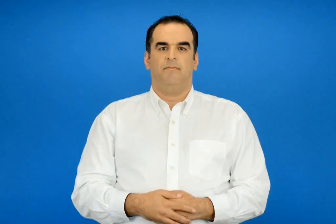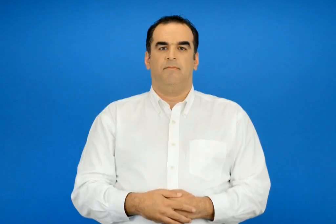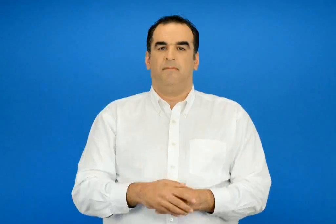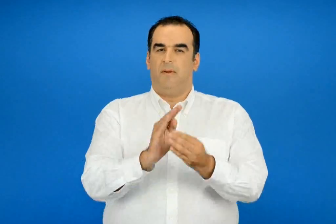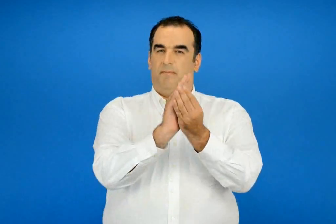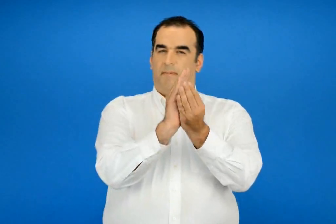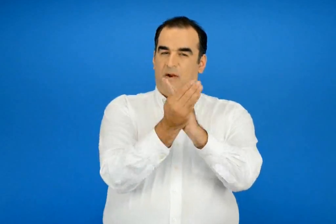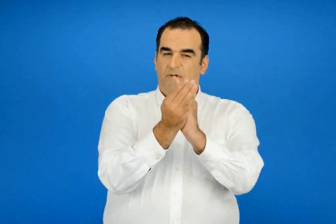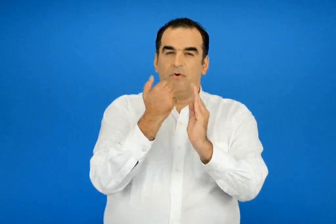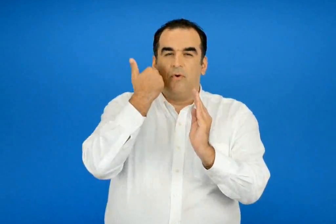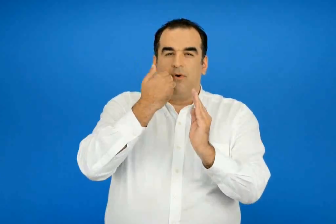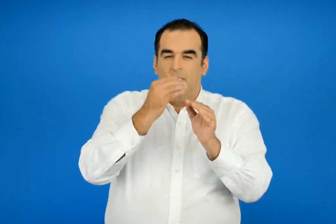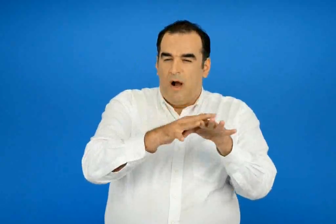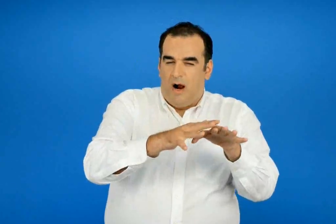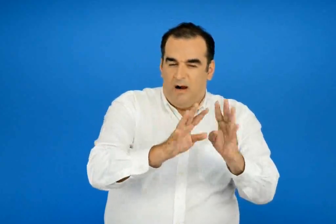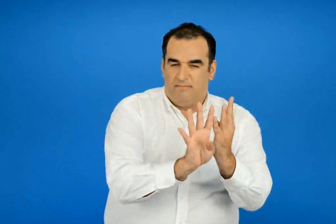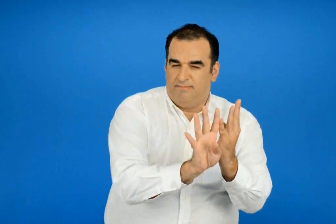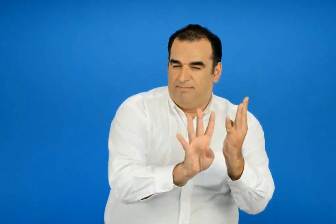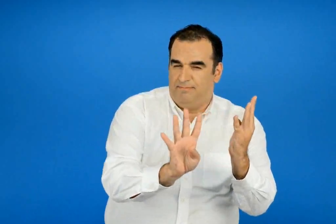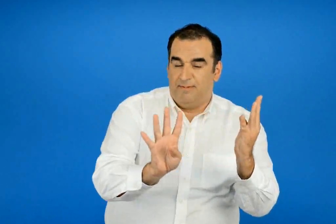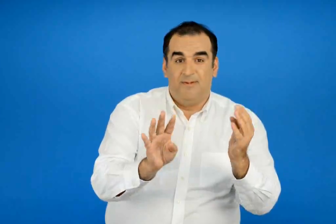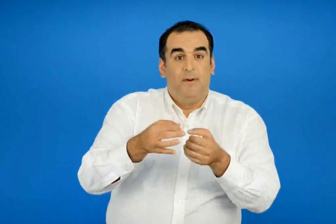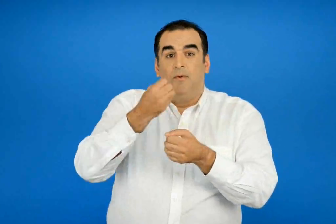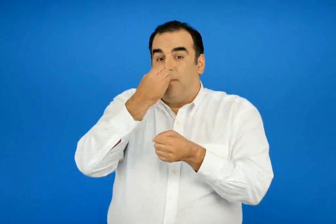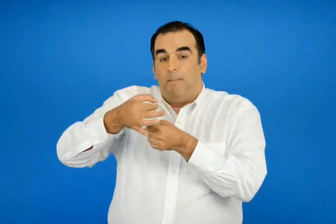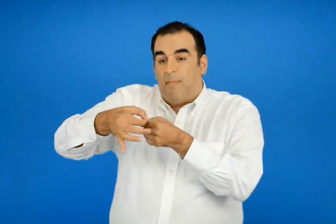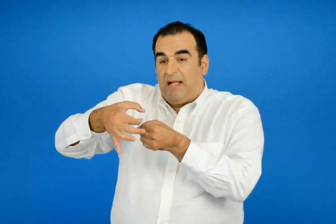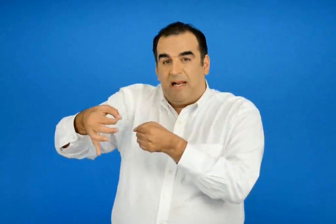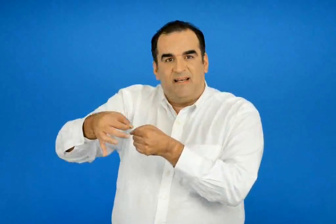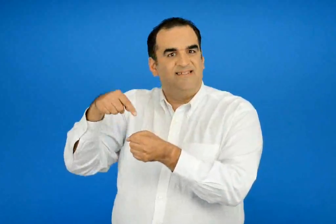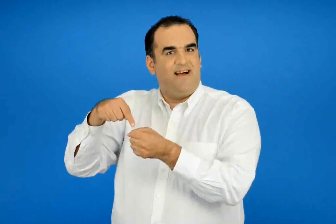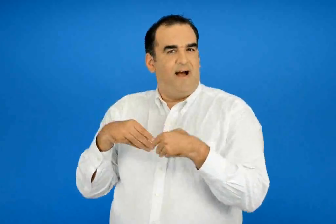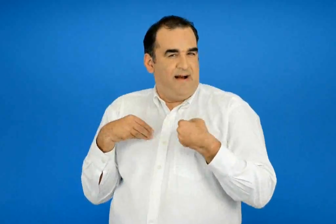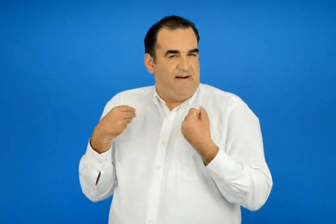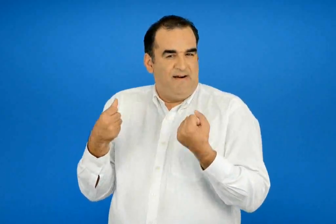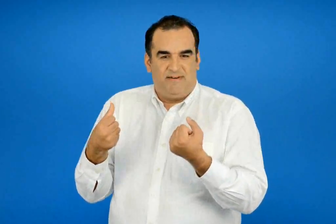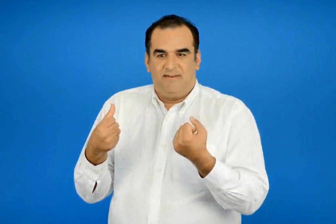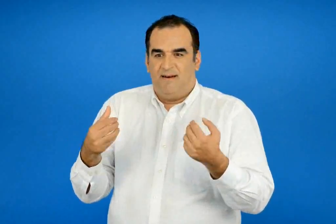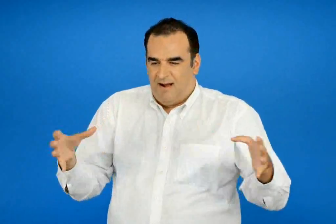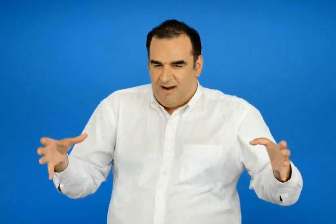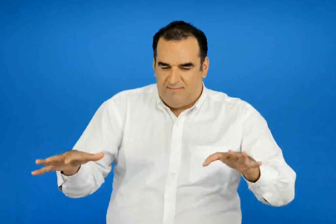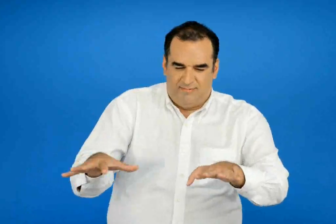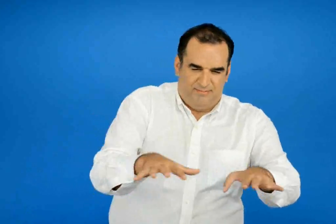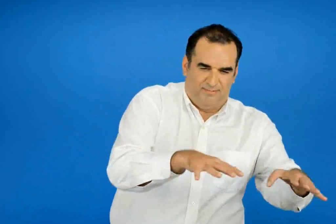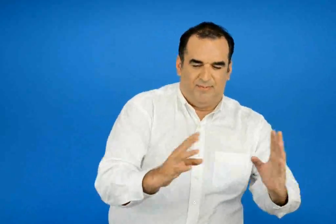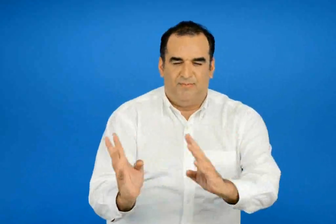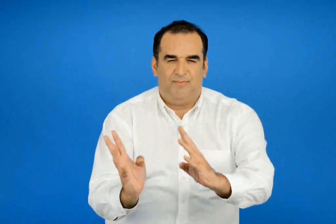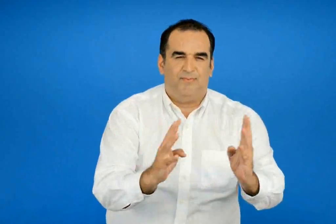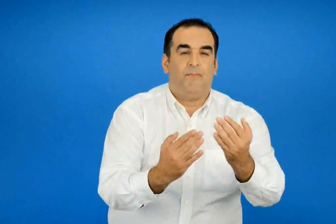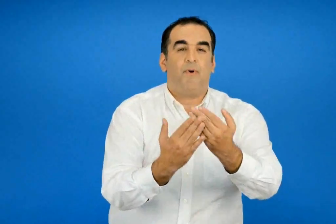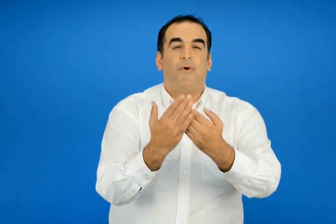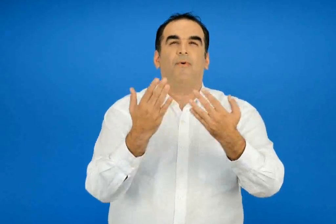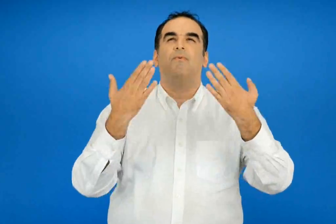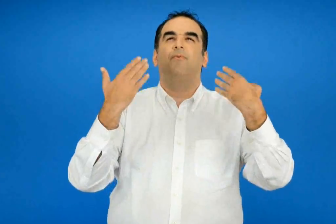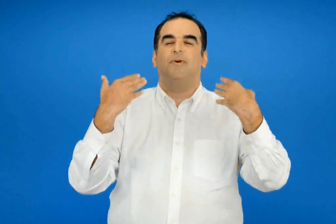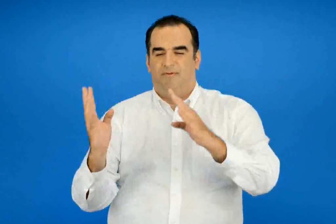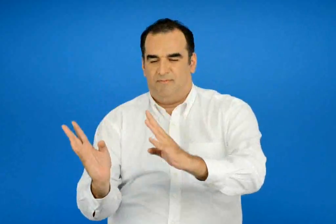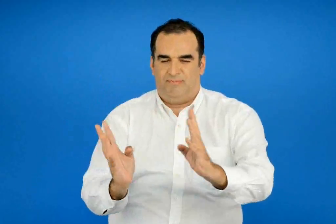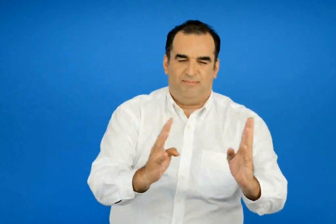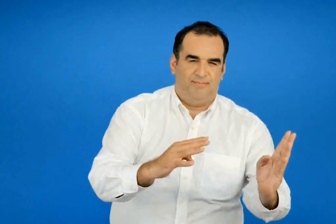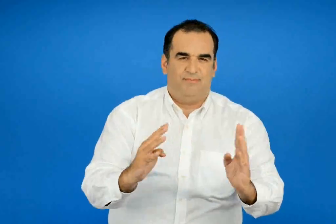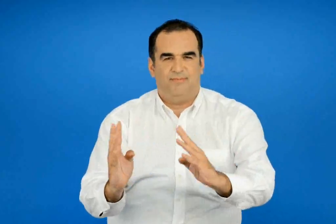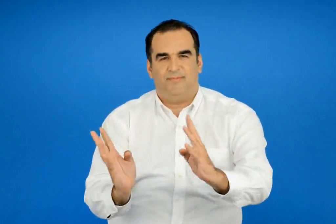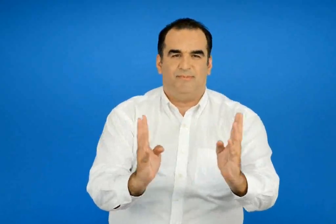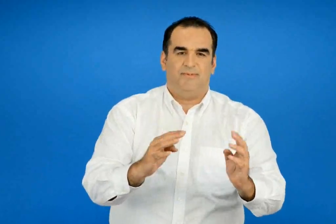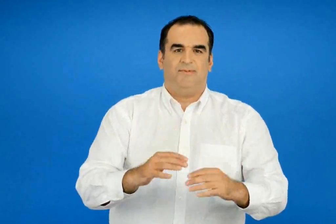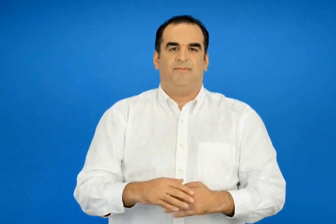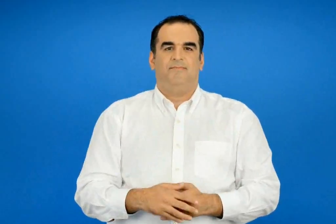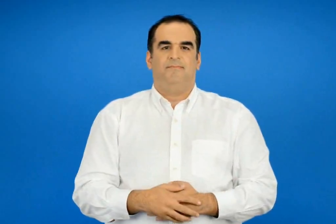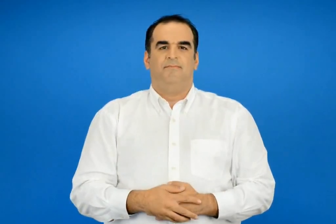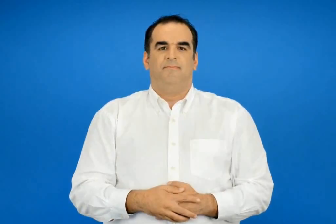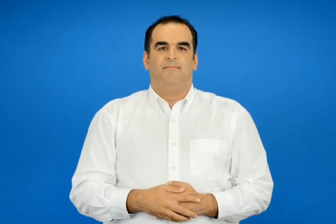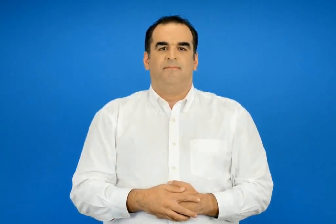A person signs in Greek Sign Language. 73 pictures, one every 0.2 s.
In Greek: οι κατακόκκινες παπαρούνες πιάστηκαν χέρι χέρι με τις ευγενικές μαργαρίτες και αρχίσαν να χορεύουν στην πρωινή δροσιά
